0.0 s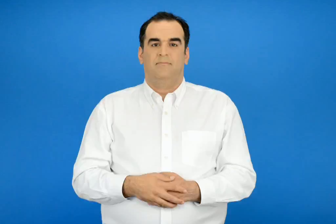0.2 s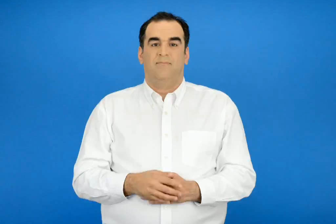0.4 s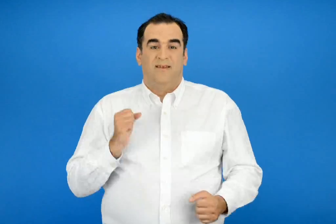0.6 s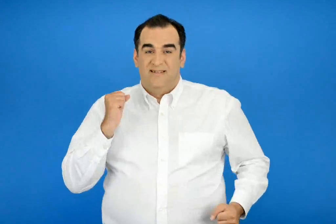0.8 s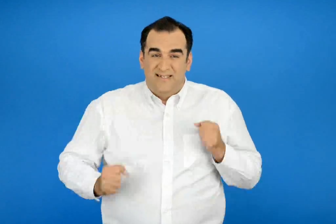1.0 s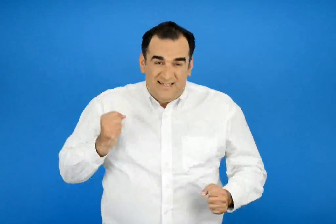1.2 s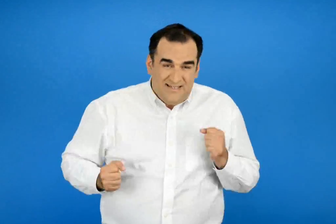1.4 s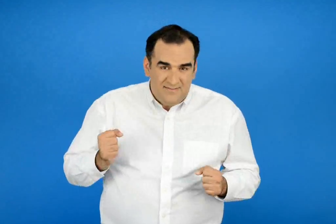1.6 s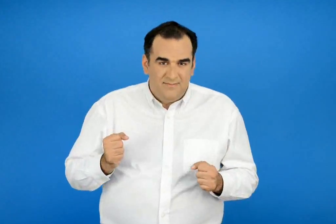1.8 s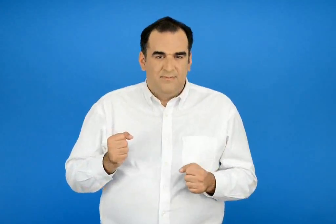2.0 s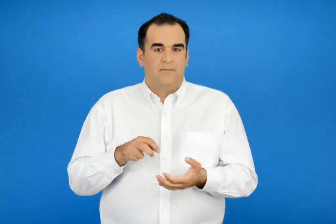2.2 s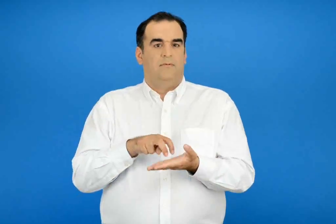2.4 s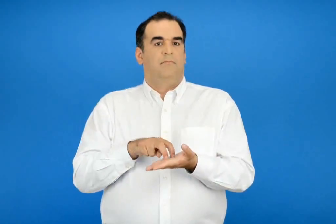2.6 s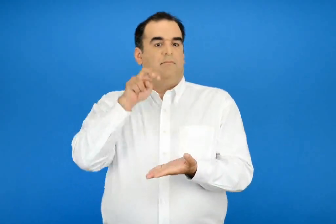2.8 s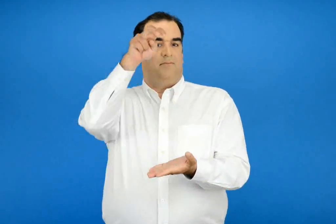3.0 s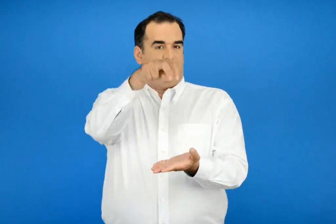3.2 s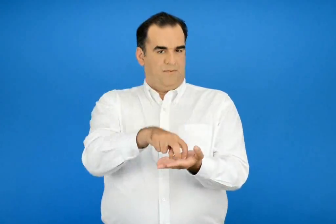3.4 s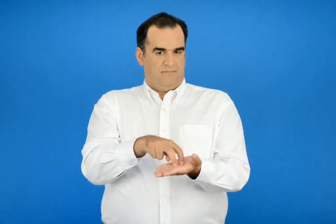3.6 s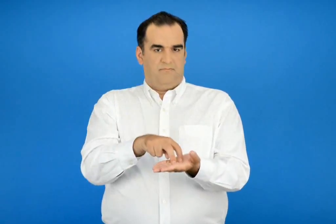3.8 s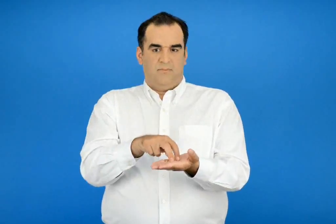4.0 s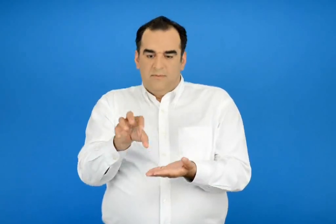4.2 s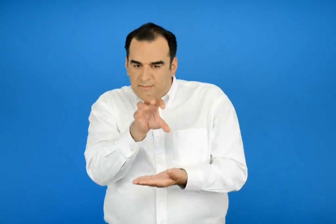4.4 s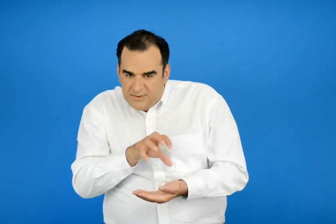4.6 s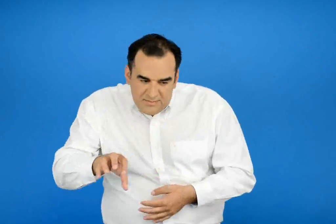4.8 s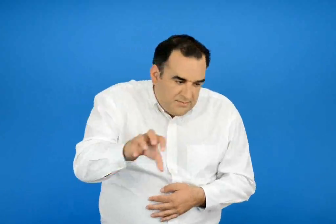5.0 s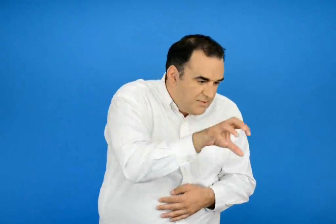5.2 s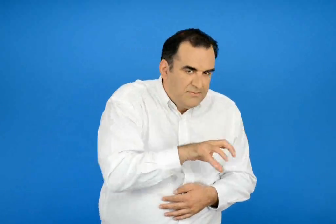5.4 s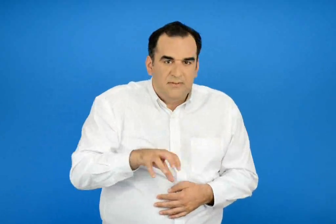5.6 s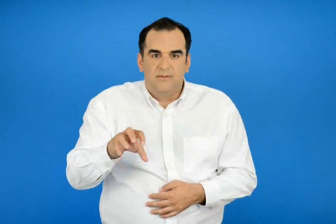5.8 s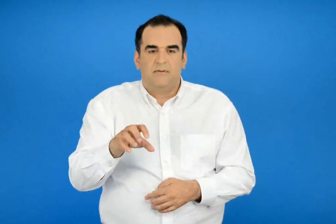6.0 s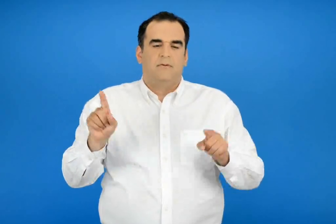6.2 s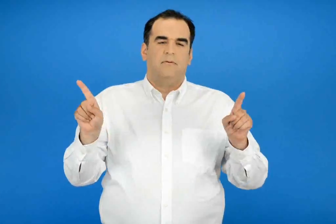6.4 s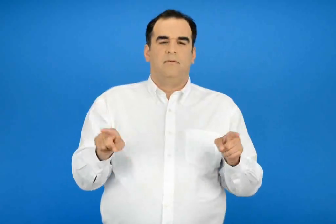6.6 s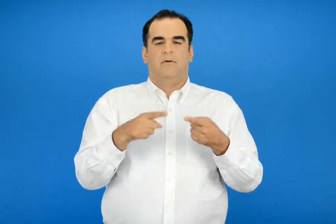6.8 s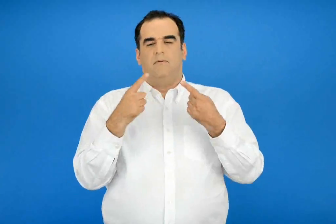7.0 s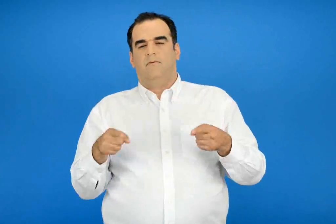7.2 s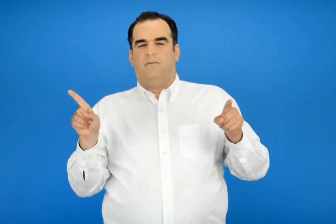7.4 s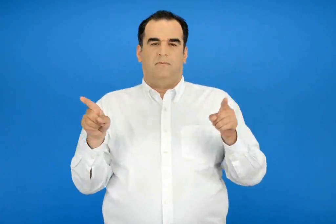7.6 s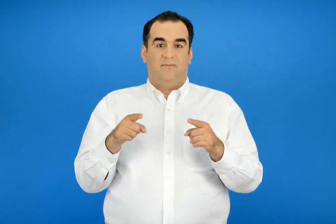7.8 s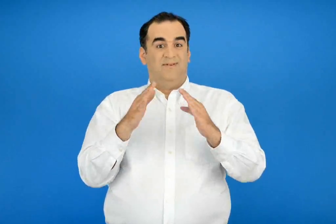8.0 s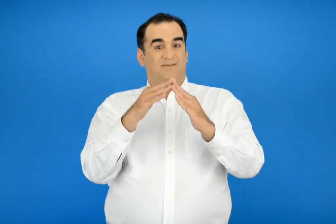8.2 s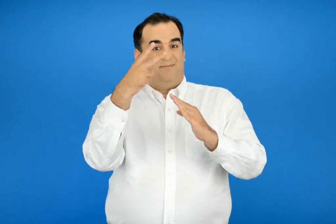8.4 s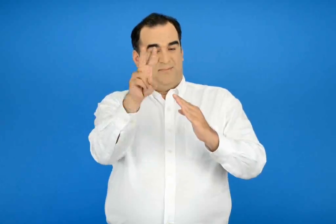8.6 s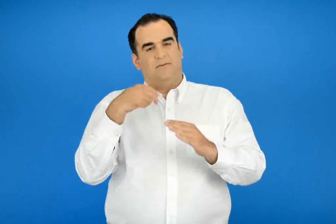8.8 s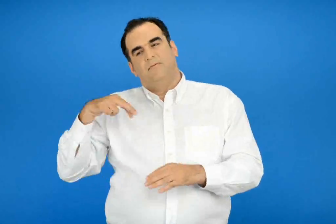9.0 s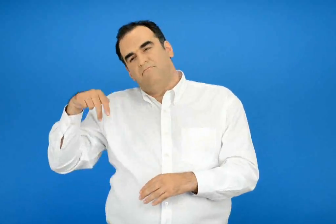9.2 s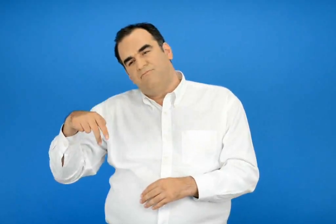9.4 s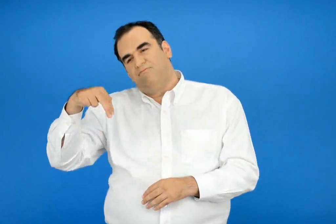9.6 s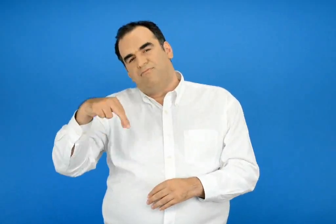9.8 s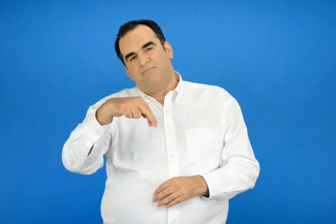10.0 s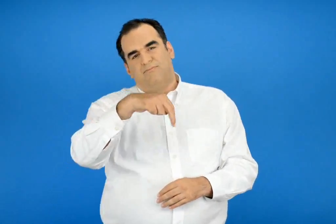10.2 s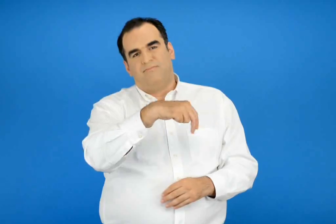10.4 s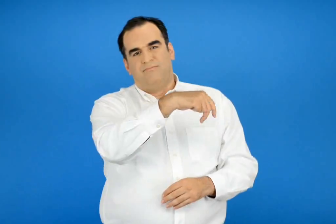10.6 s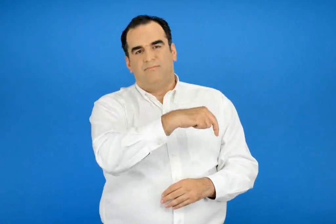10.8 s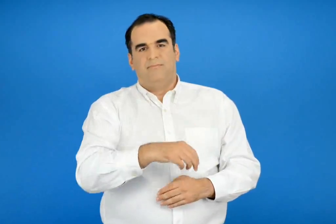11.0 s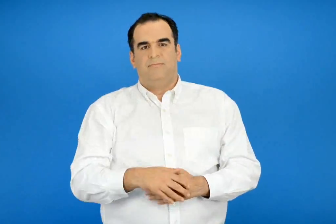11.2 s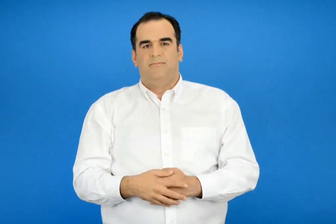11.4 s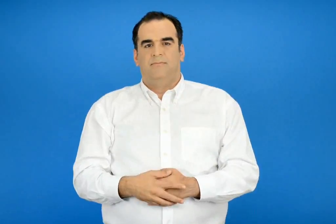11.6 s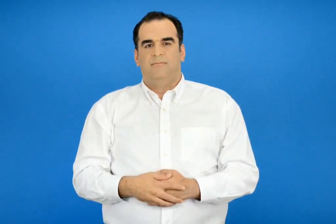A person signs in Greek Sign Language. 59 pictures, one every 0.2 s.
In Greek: παίρνω φορά και πηδώ ψάχνω γύρω τραγουδώ κι απ το σπίτι σου περνώ
